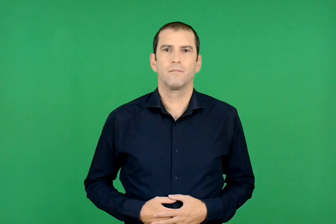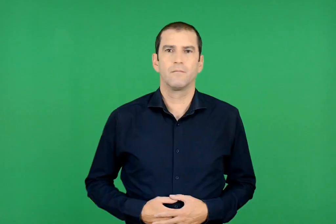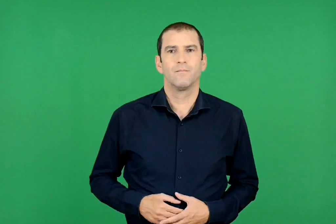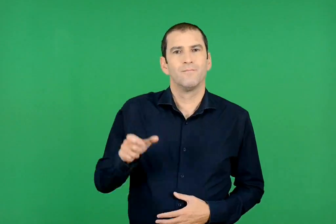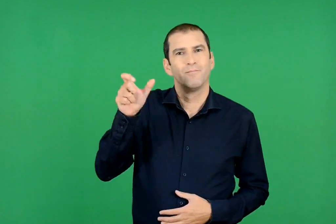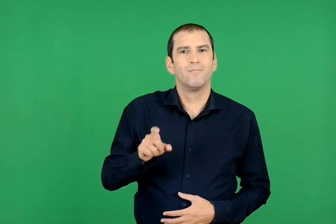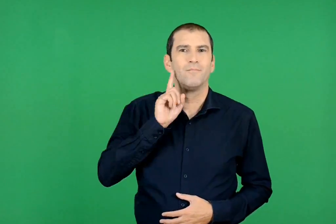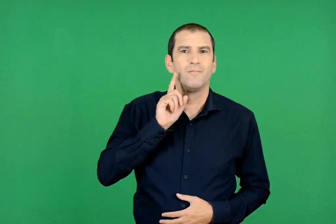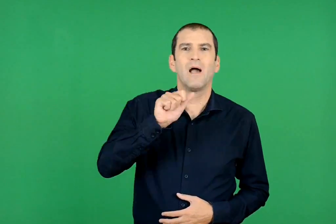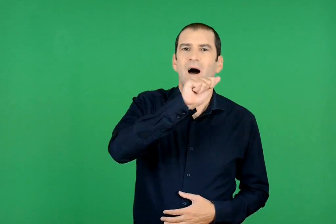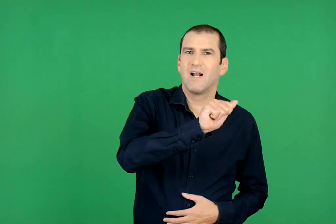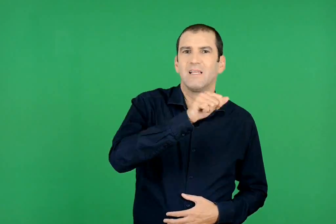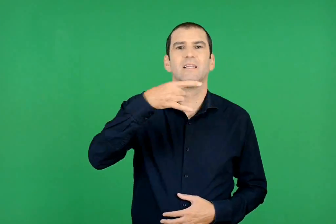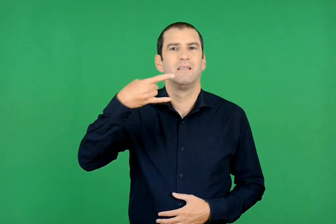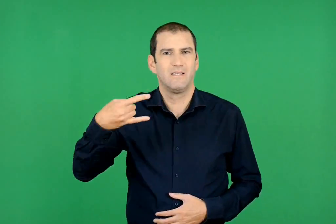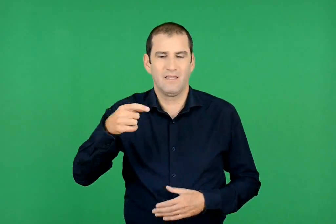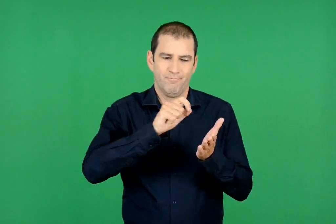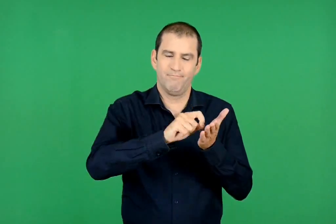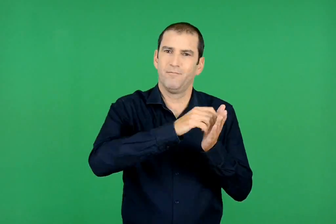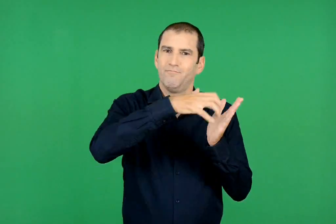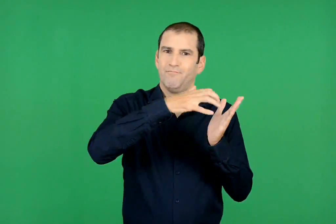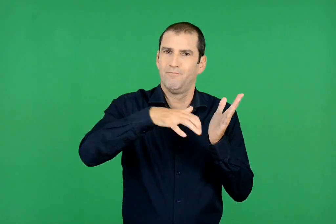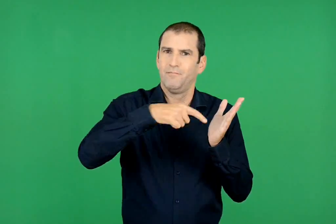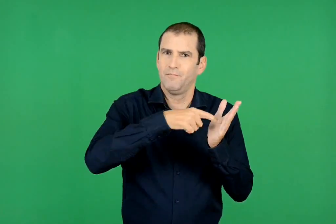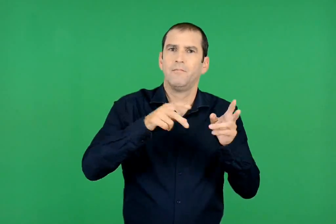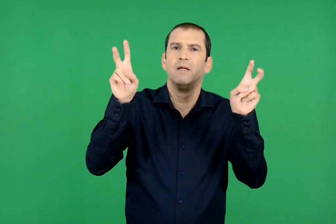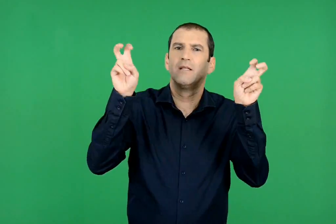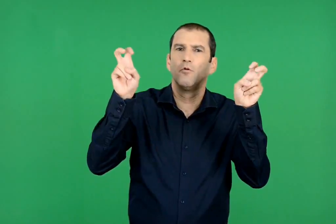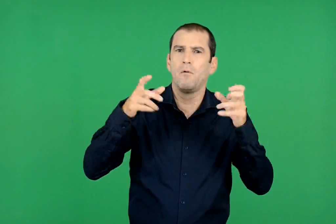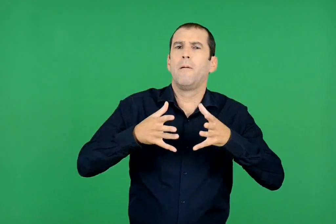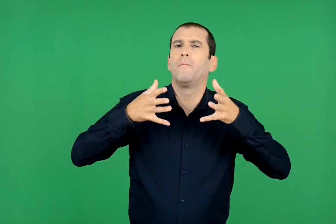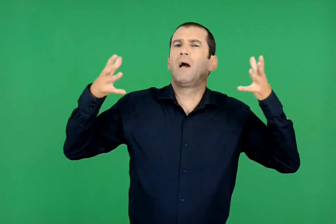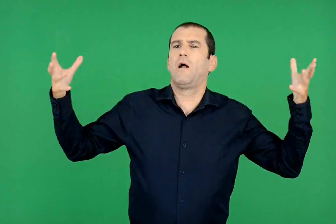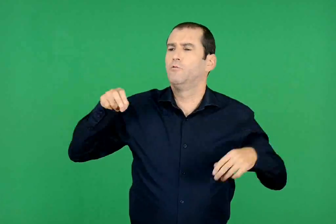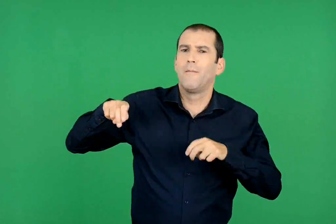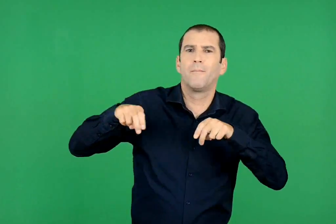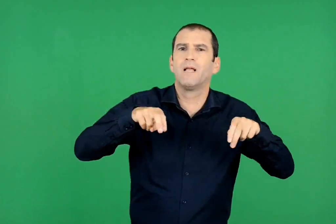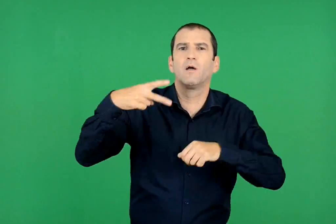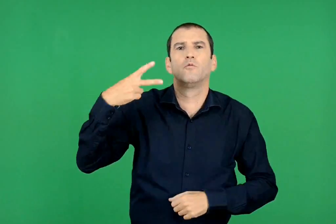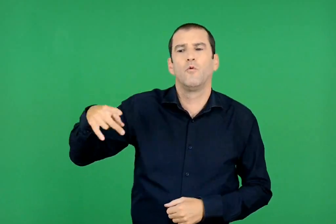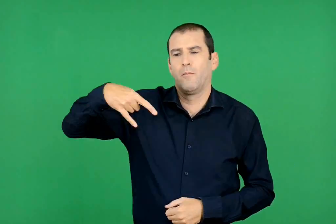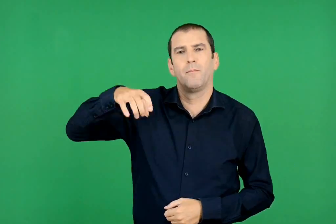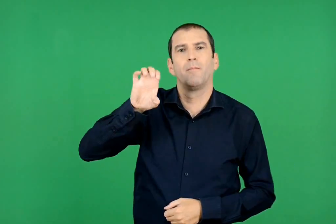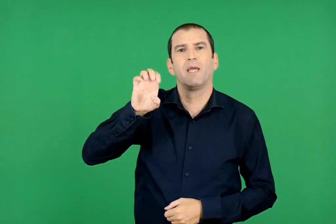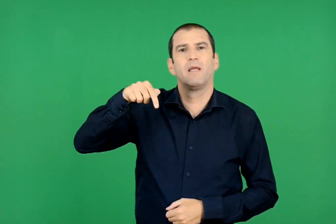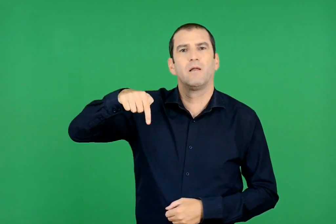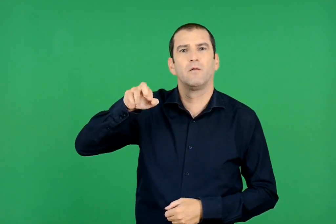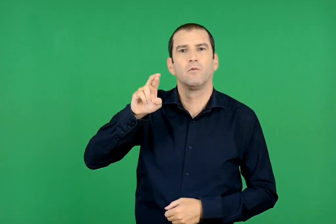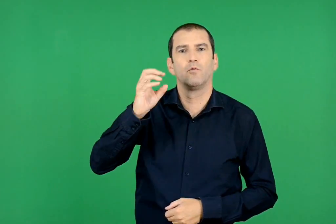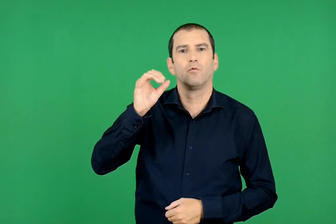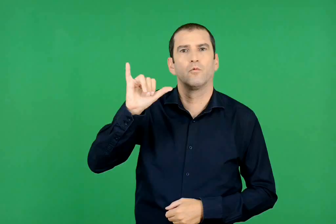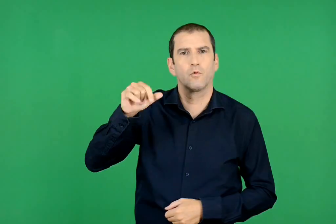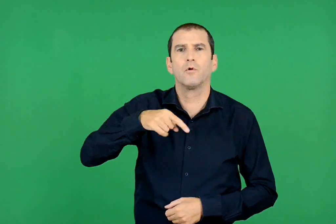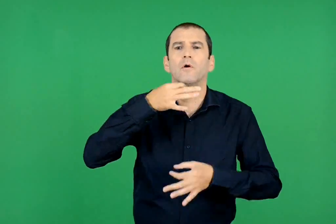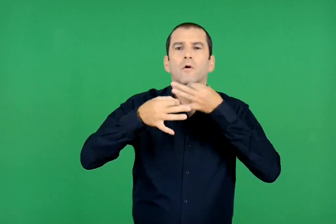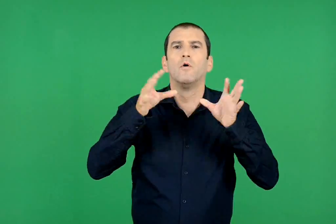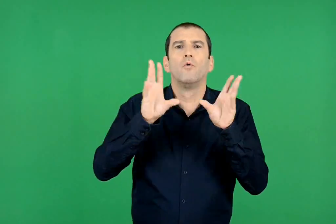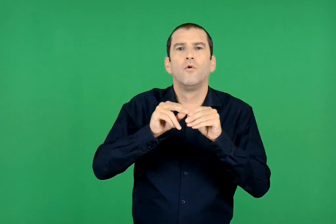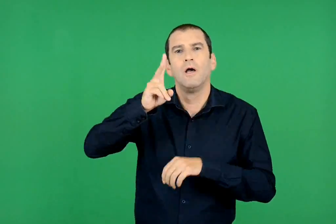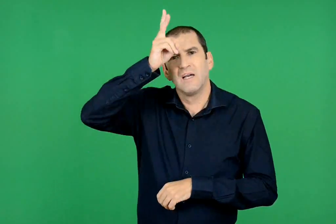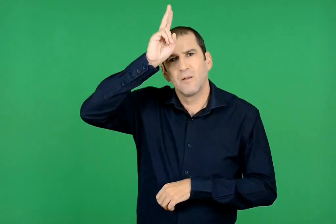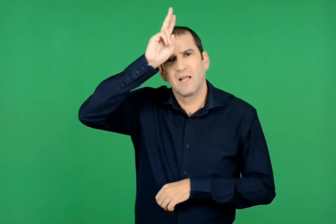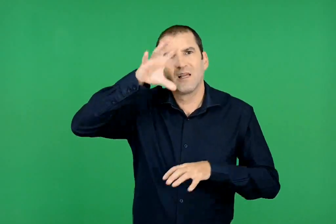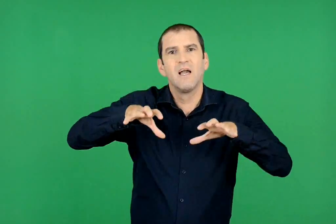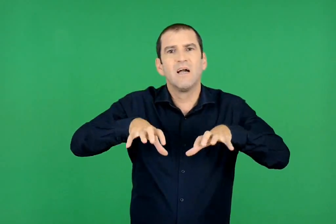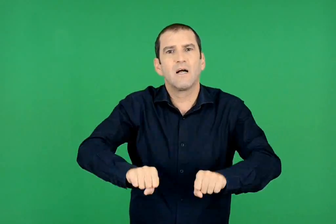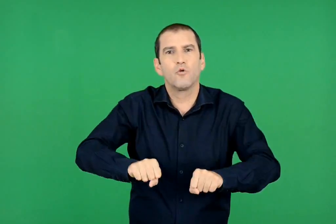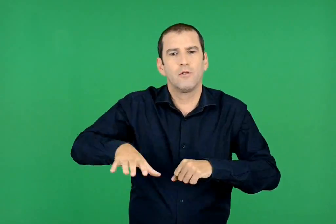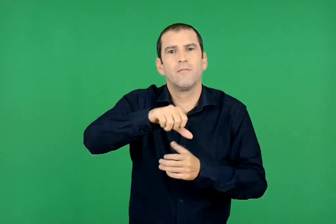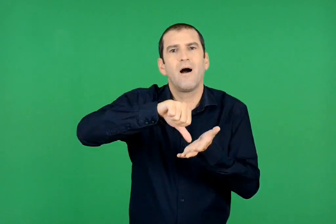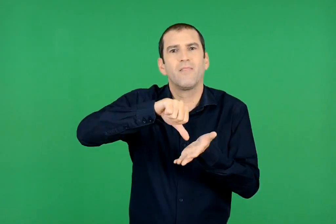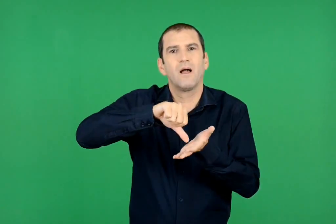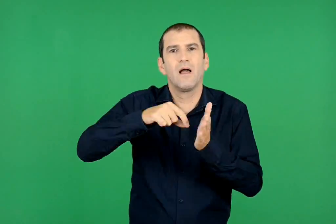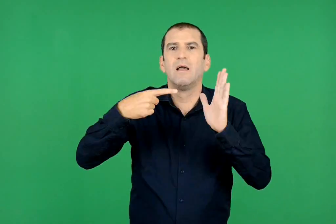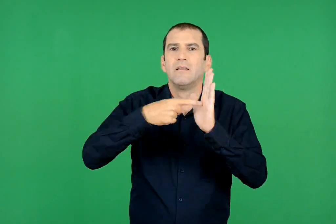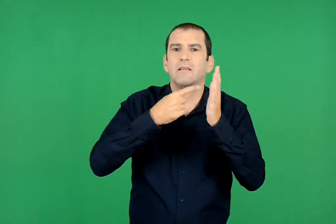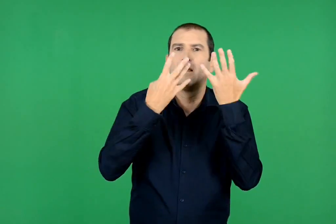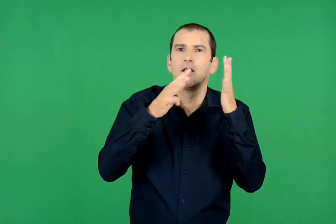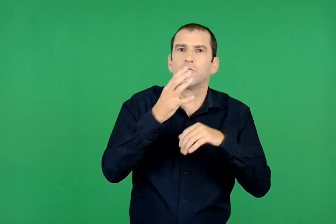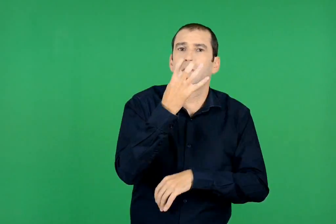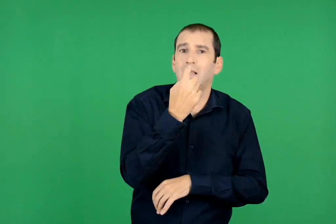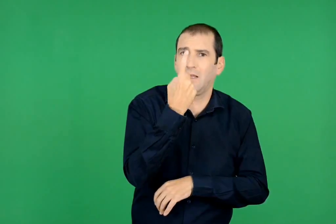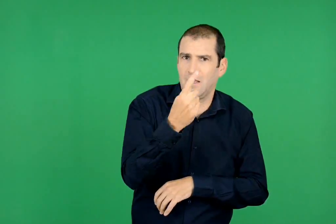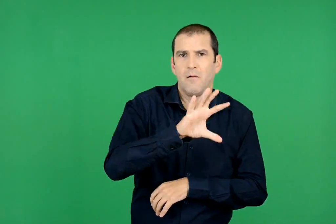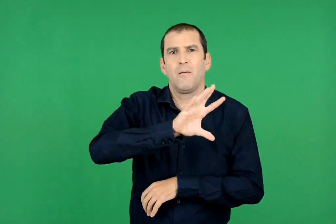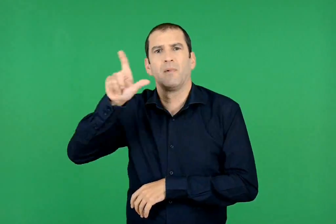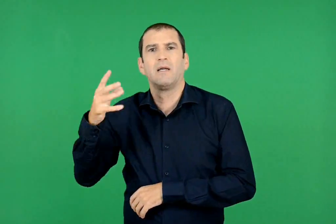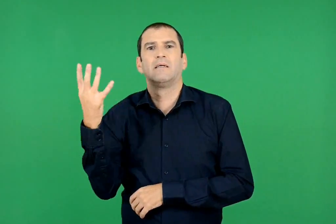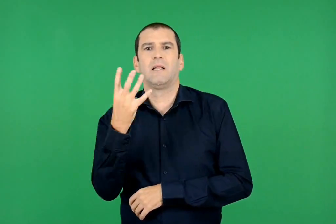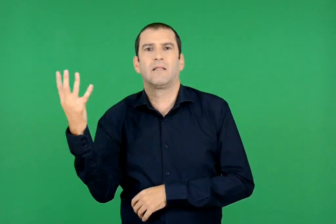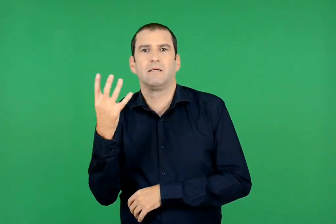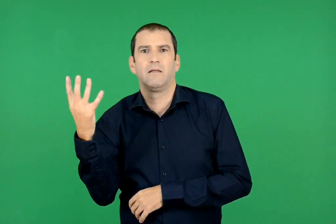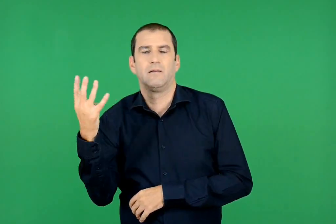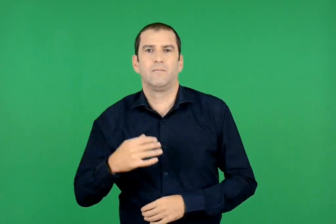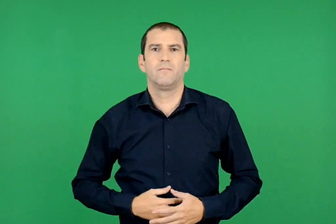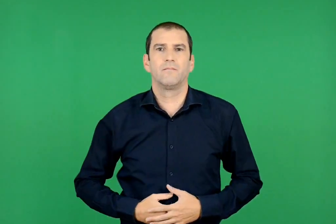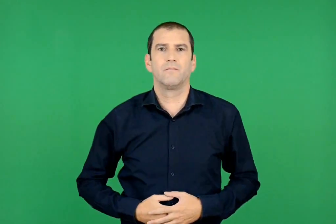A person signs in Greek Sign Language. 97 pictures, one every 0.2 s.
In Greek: το μυθιστόρημα της άλκης ζέη ο μεγάλος περίπατος του πέτρου αναφέρεται στη γερμανική κατοχή , στην αθήνα του 194144
